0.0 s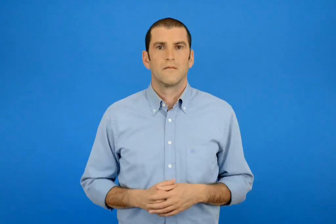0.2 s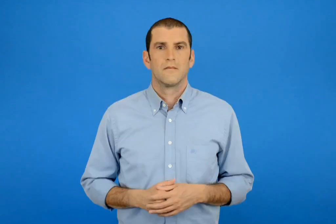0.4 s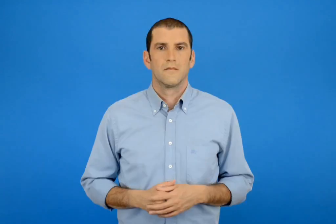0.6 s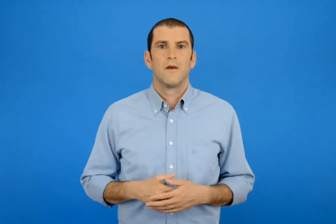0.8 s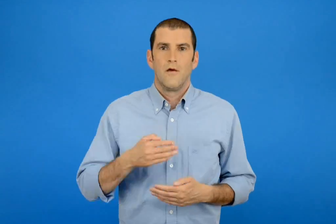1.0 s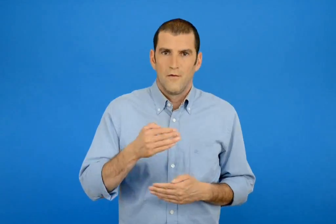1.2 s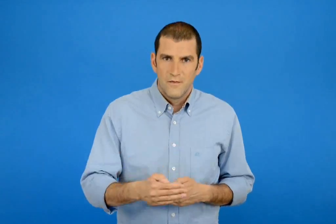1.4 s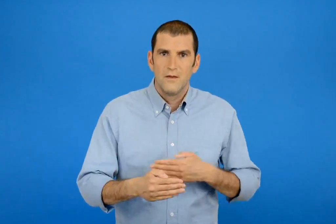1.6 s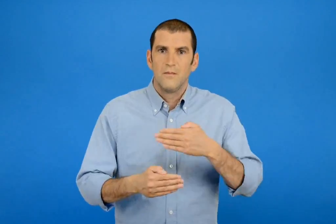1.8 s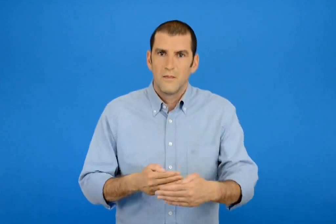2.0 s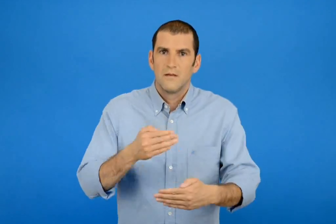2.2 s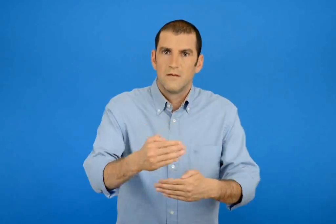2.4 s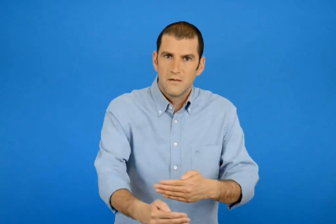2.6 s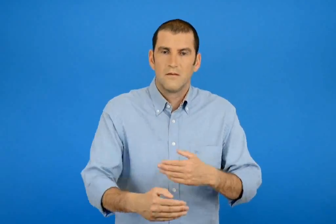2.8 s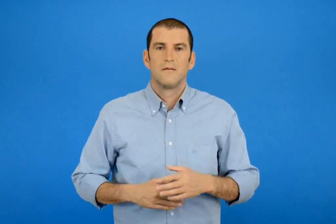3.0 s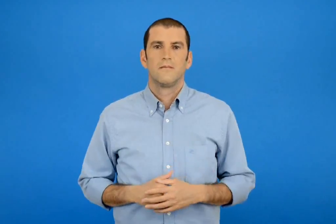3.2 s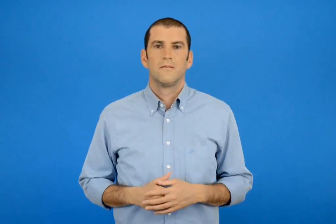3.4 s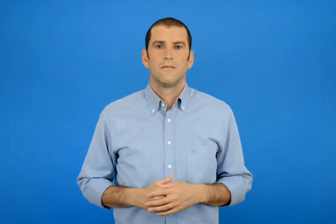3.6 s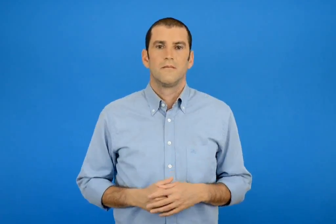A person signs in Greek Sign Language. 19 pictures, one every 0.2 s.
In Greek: βήματα
